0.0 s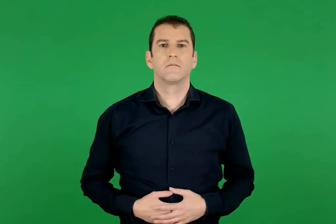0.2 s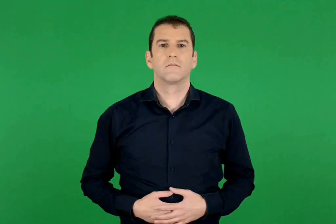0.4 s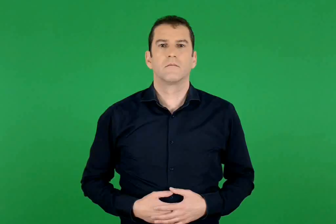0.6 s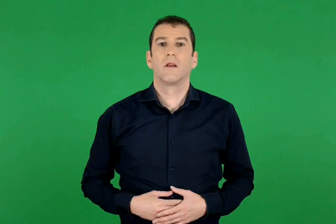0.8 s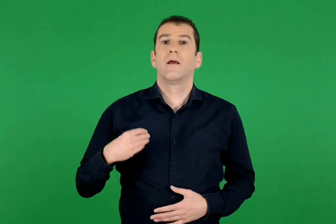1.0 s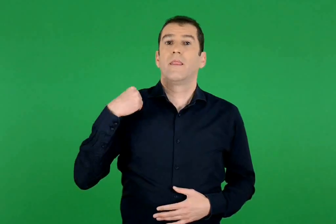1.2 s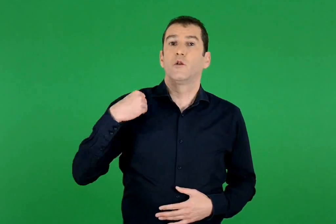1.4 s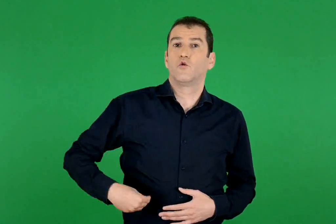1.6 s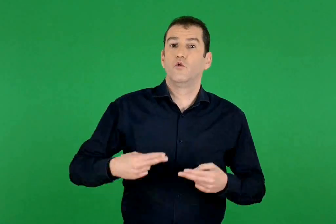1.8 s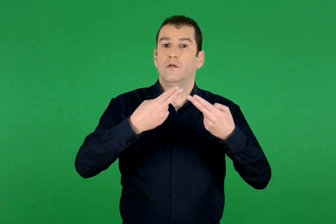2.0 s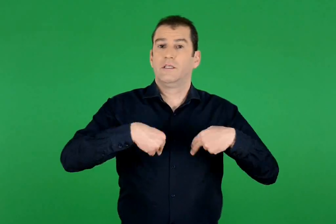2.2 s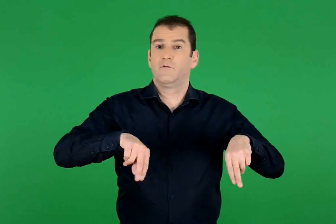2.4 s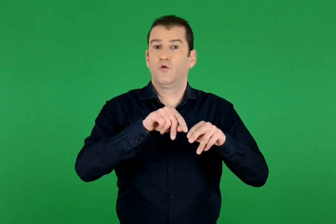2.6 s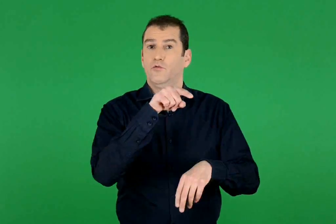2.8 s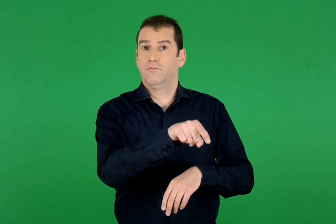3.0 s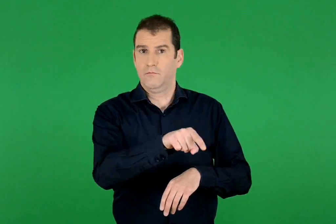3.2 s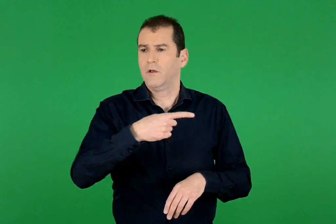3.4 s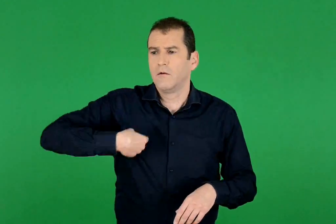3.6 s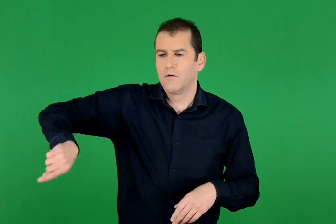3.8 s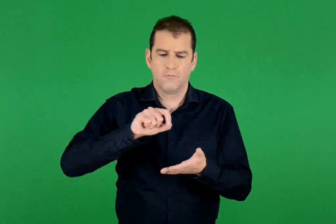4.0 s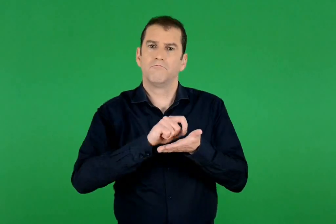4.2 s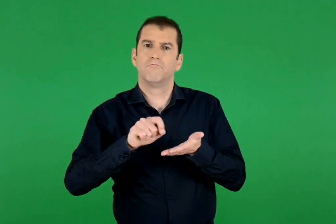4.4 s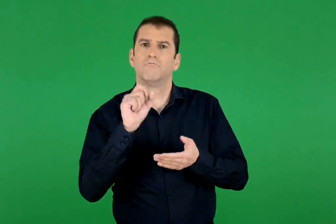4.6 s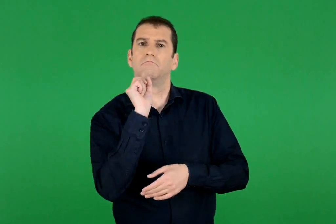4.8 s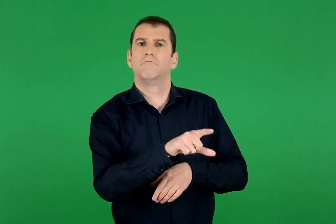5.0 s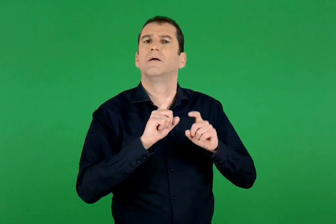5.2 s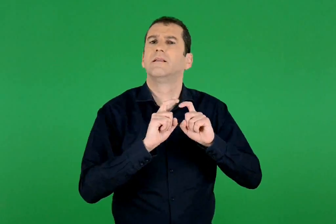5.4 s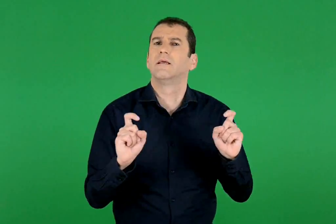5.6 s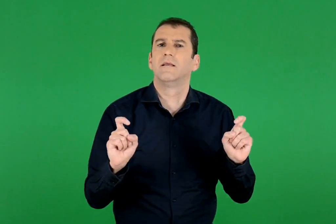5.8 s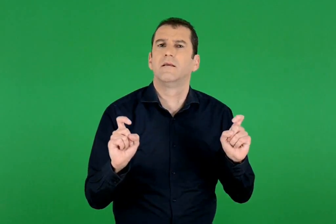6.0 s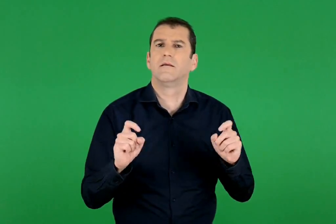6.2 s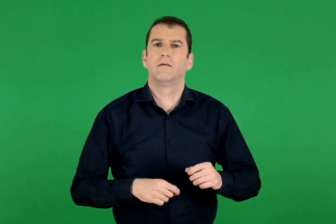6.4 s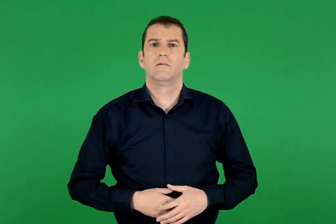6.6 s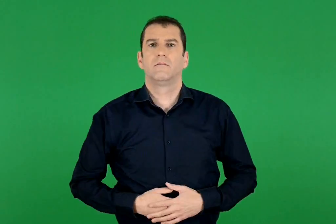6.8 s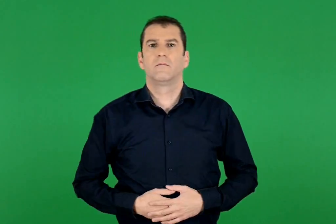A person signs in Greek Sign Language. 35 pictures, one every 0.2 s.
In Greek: τι θα γράφαμε στο δημοτικό συμβούλιο ;
